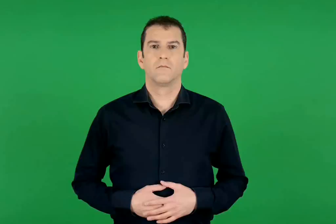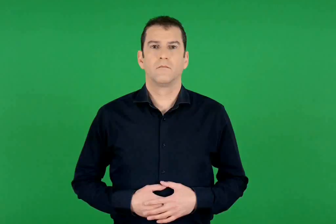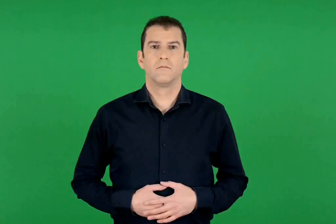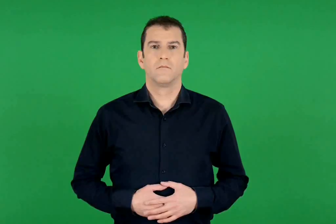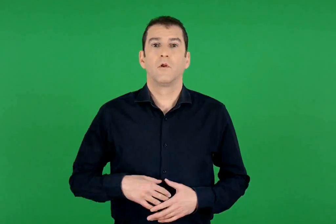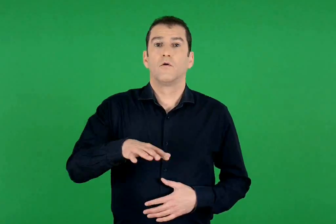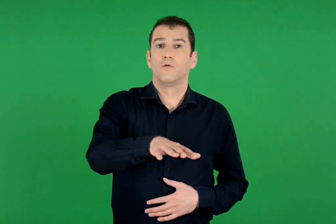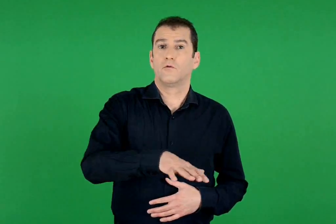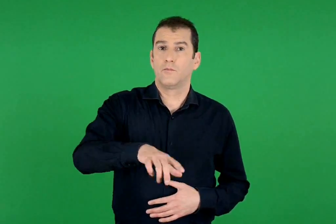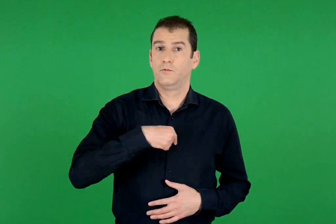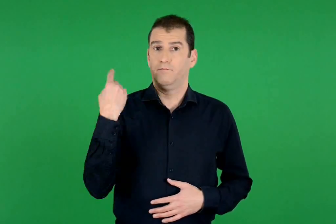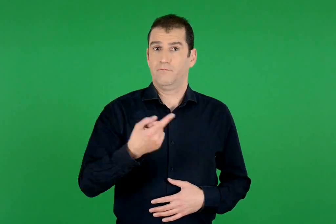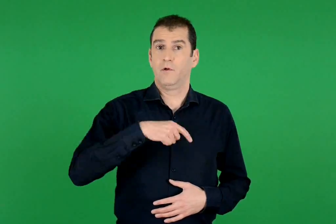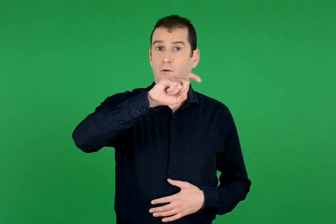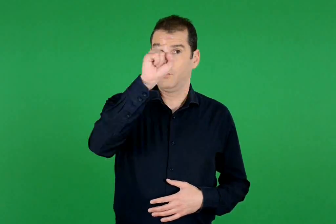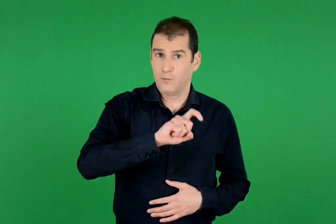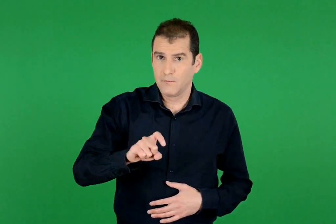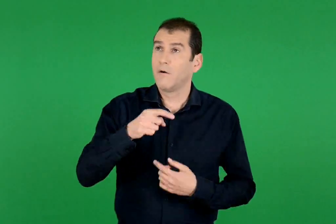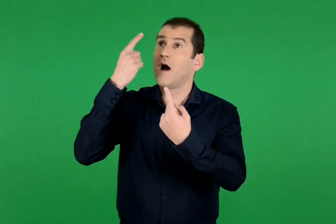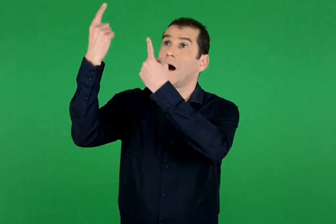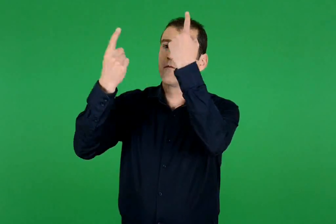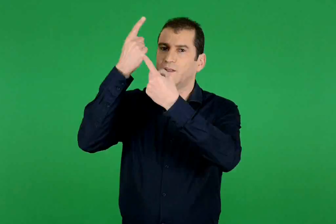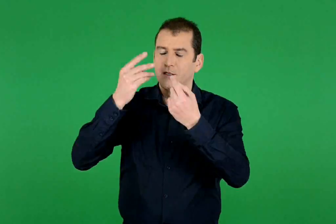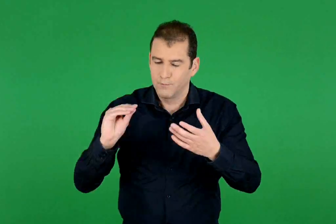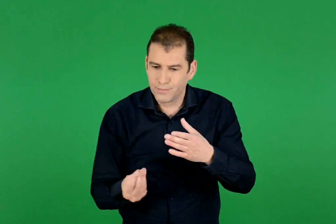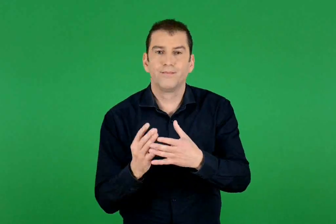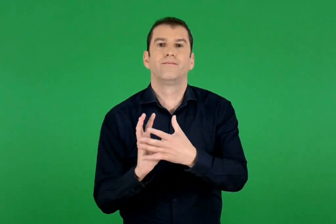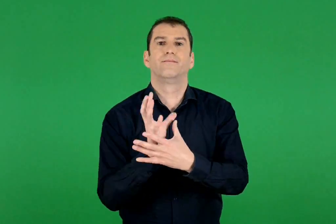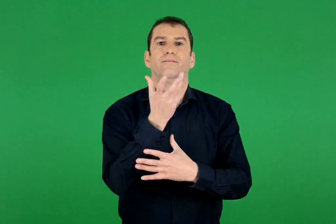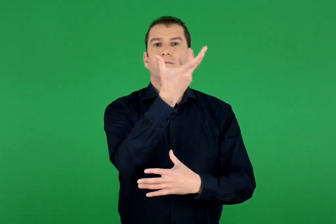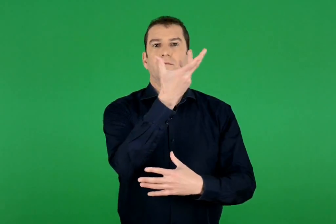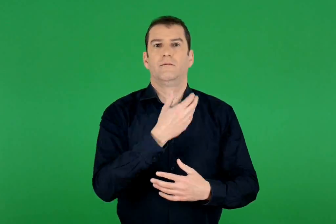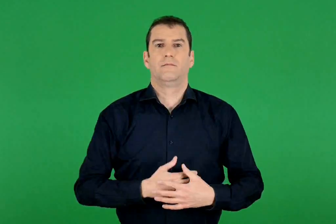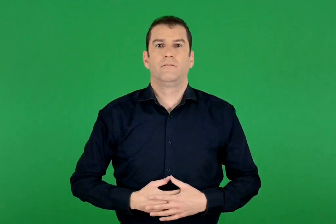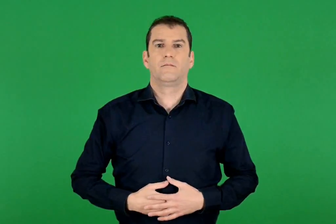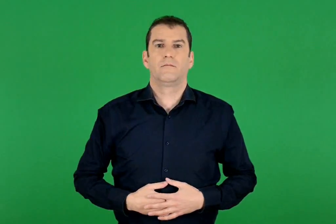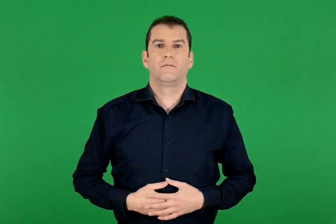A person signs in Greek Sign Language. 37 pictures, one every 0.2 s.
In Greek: δημιουργήθηκε από τη φύση
